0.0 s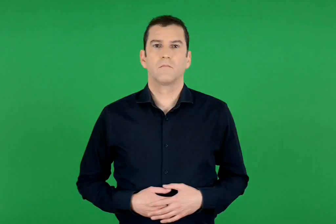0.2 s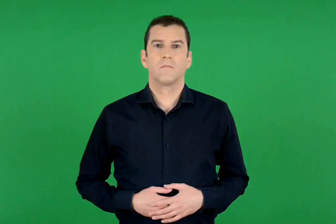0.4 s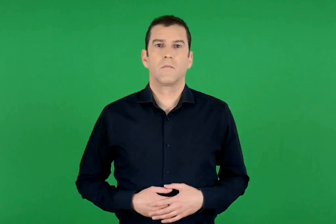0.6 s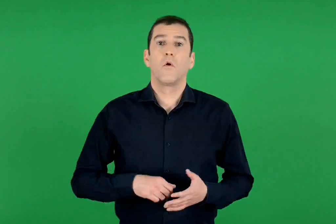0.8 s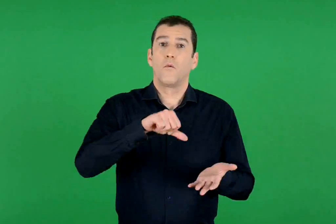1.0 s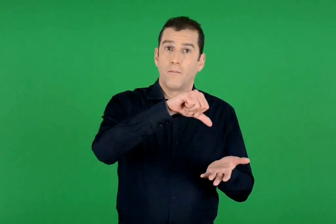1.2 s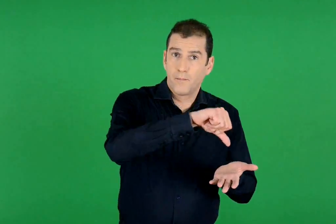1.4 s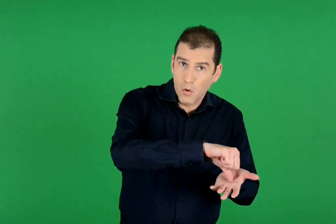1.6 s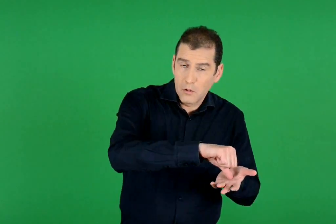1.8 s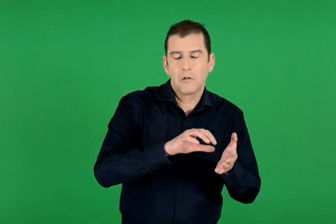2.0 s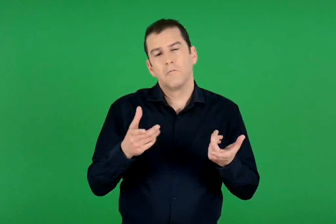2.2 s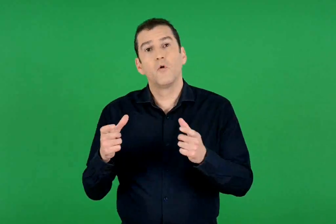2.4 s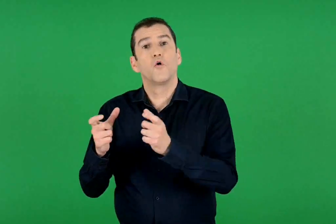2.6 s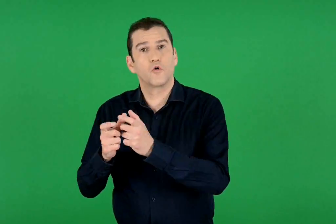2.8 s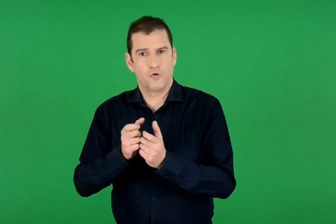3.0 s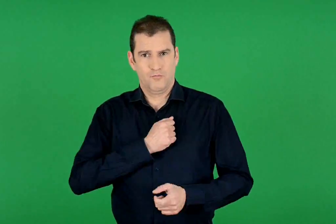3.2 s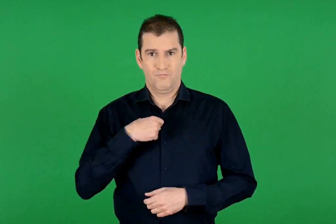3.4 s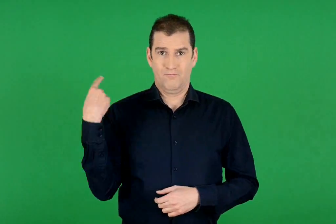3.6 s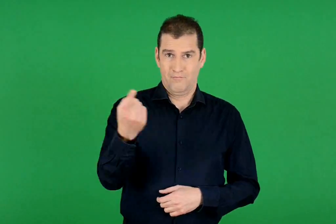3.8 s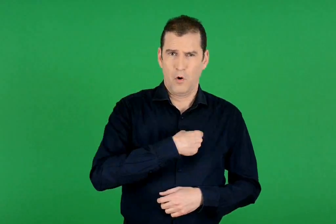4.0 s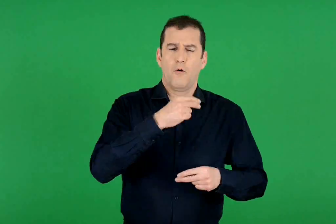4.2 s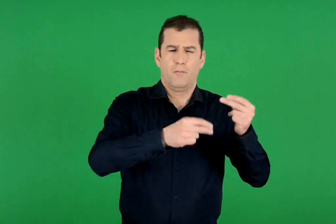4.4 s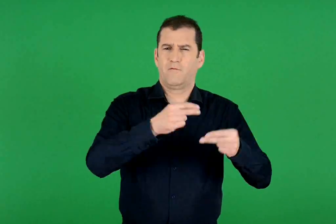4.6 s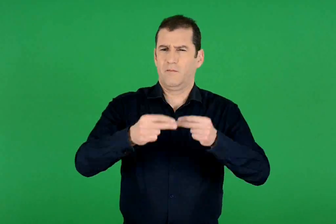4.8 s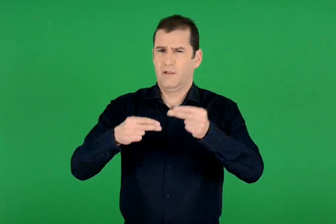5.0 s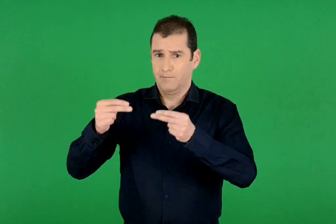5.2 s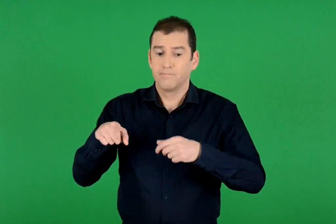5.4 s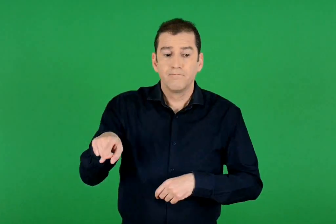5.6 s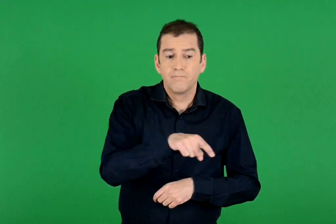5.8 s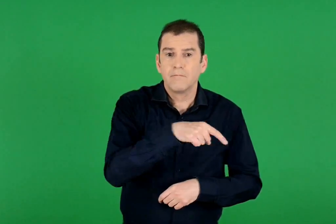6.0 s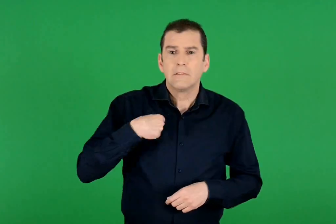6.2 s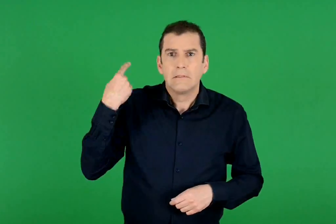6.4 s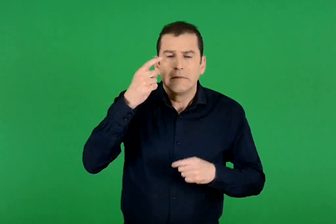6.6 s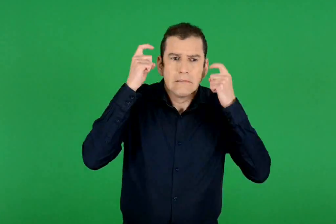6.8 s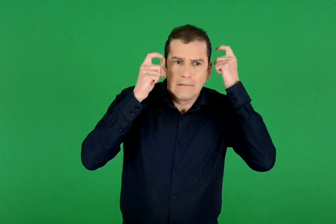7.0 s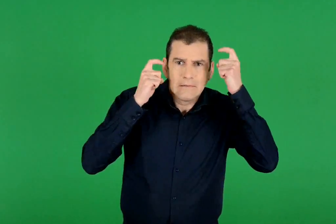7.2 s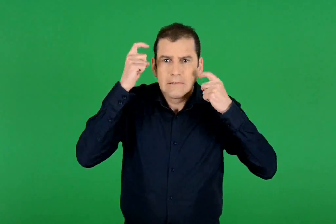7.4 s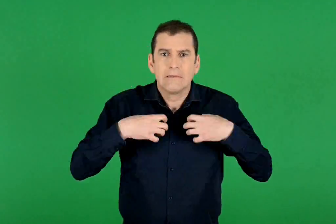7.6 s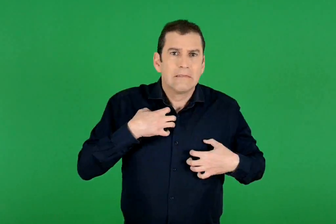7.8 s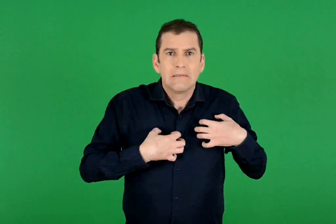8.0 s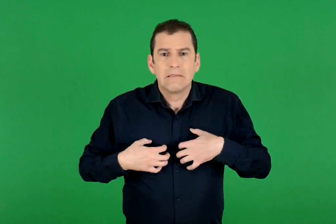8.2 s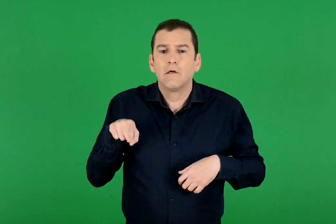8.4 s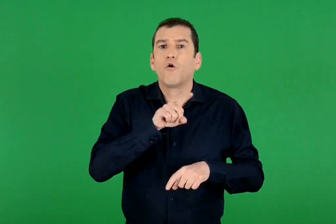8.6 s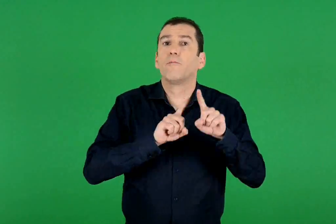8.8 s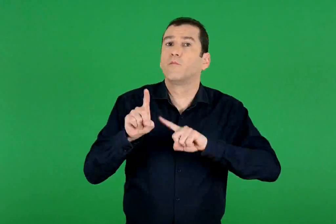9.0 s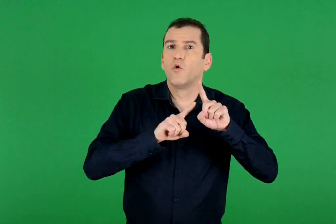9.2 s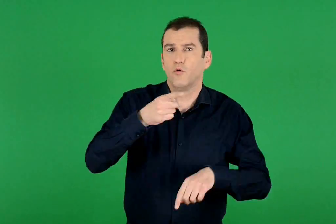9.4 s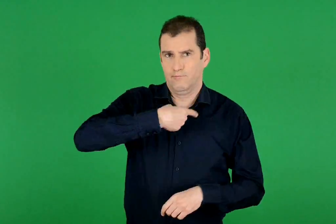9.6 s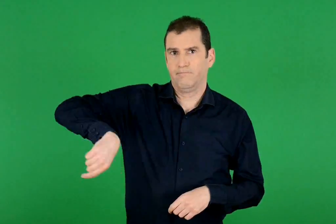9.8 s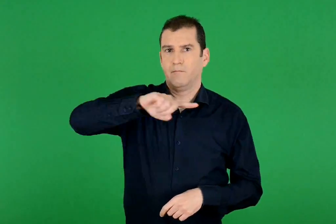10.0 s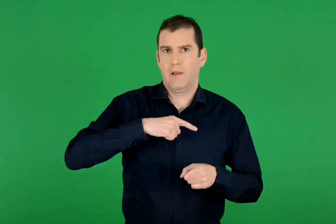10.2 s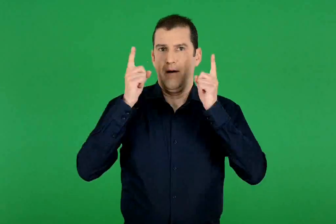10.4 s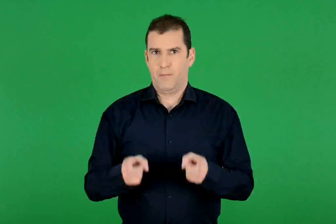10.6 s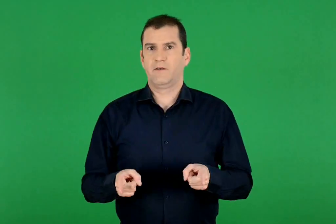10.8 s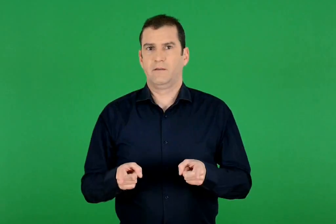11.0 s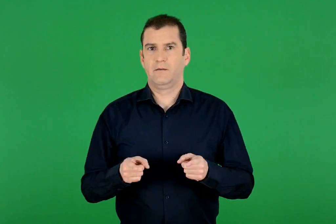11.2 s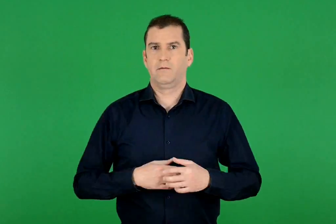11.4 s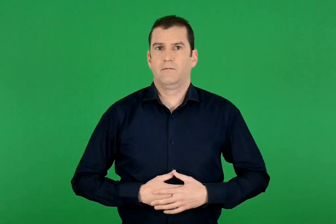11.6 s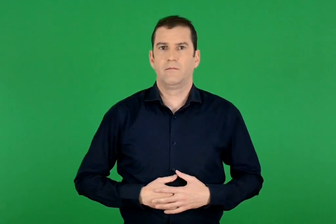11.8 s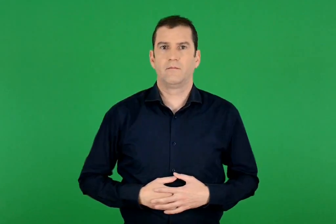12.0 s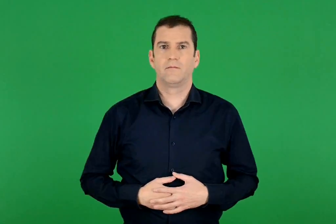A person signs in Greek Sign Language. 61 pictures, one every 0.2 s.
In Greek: αποφασίζουμε ποιο από τα προβλήματα της πόλης μας ή του χωριού μάς απασχολεί περισσότερο
